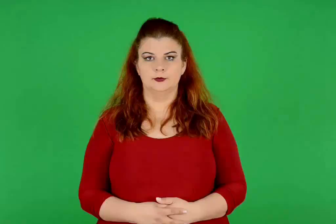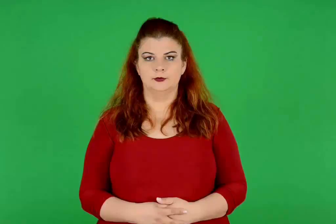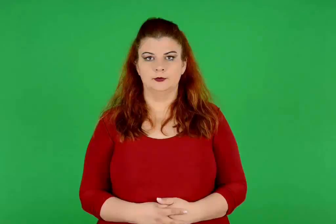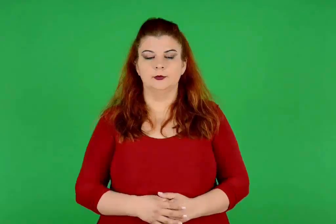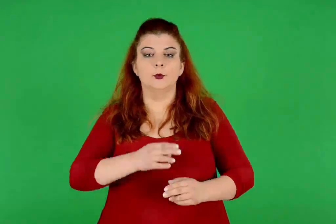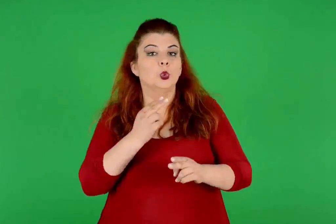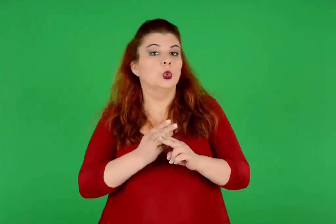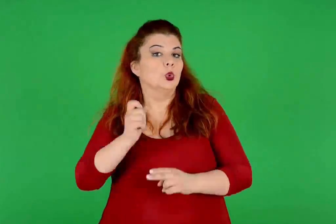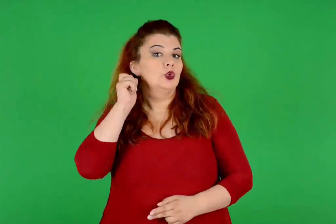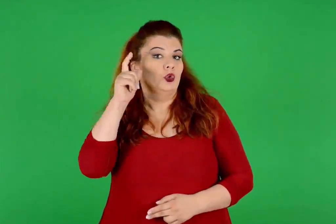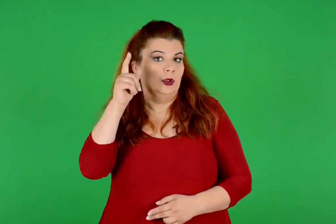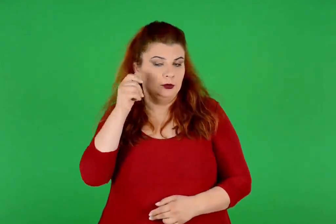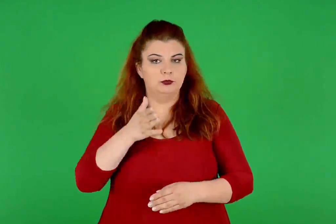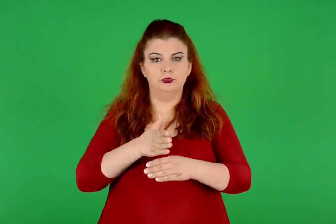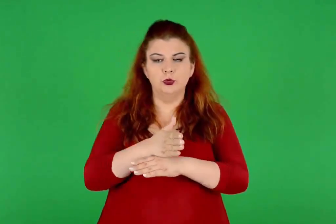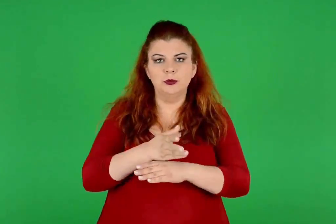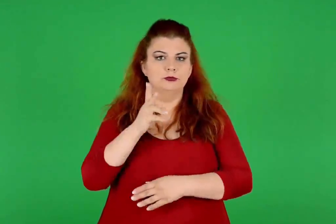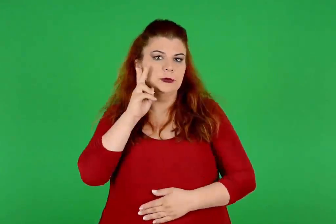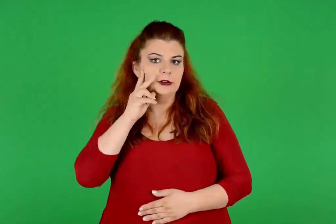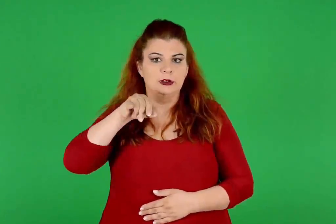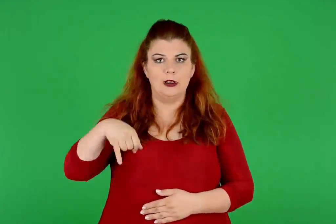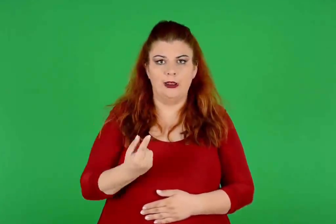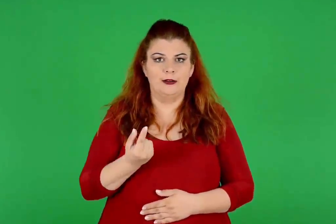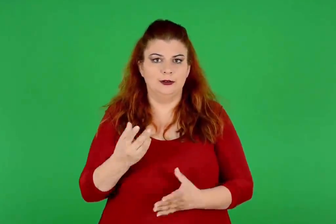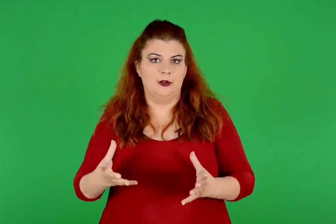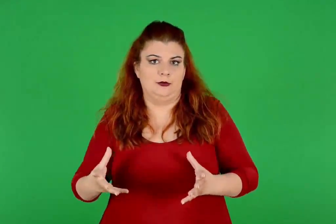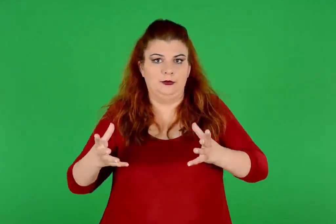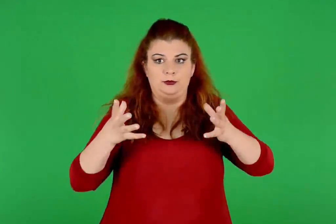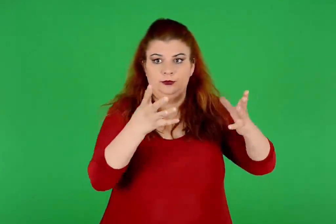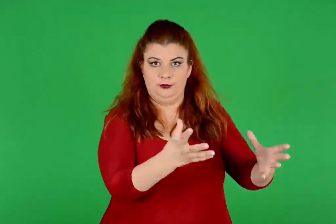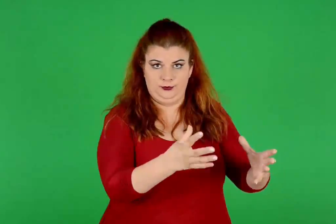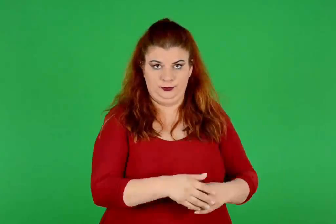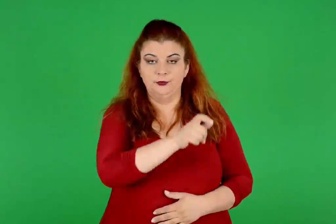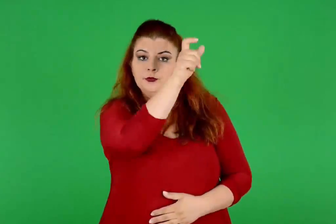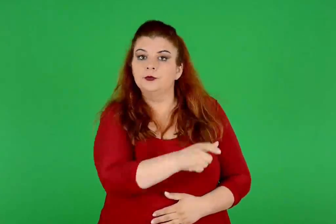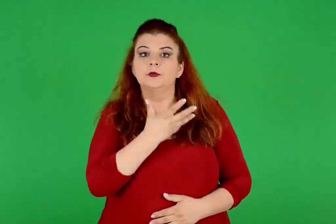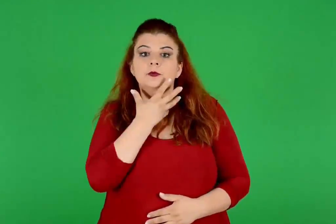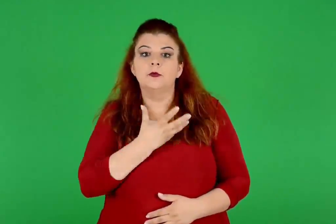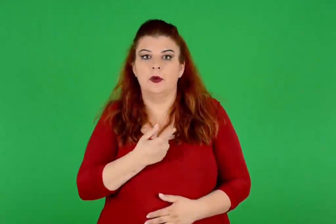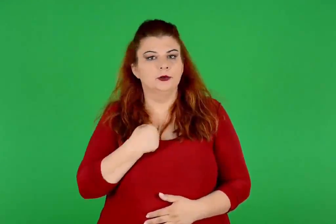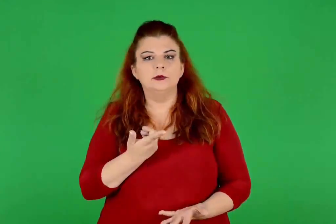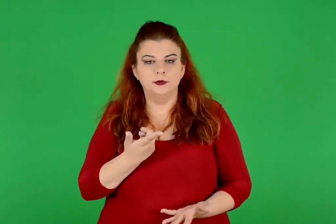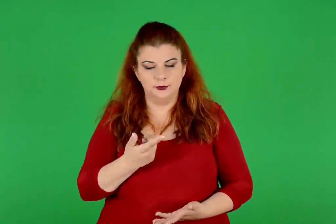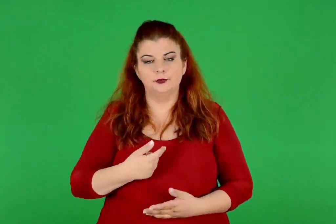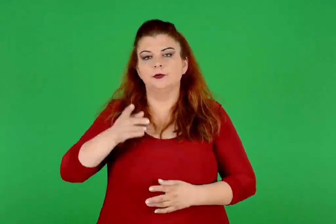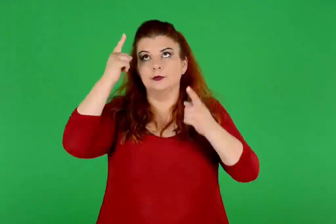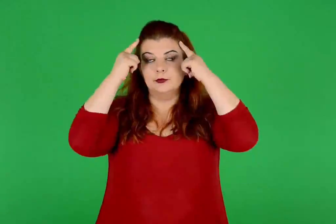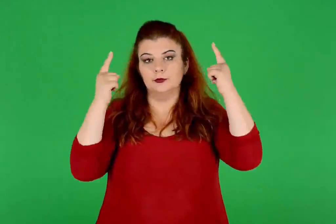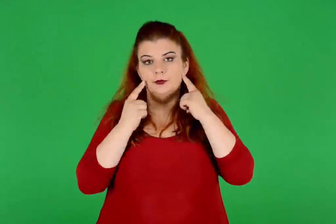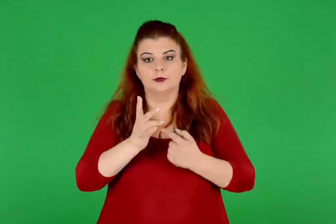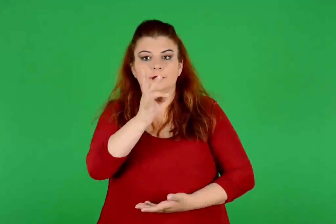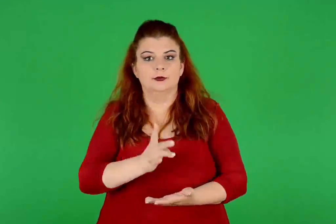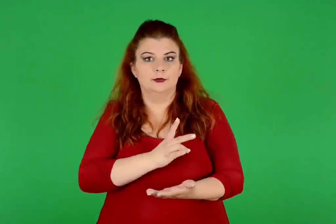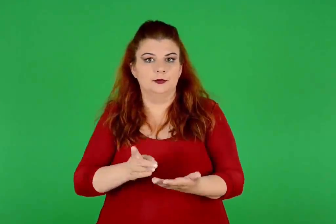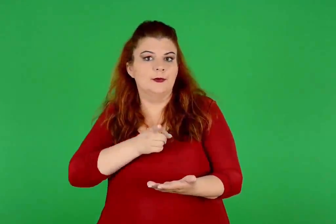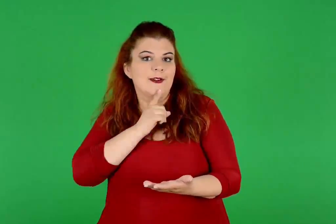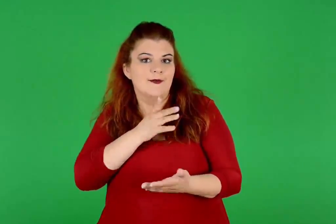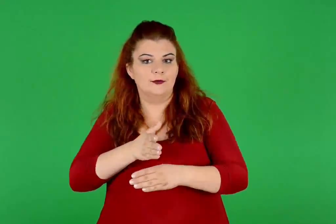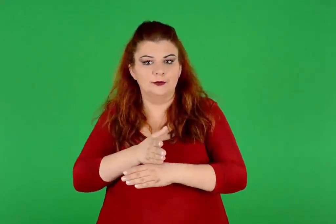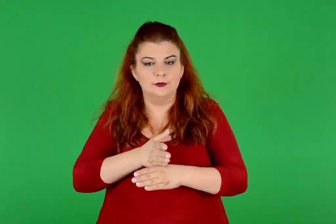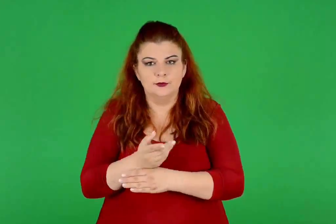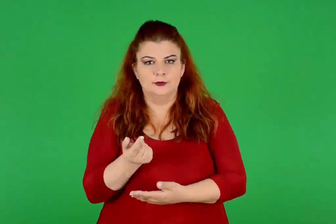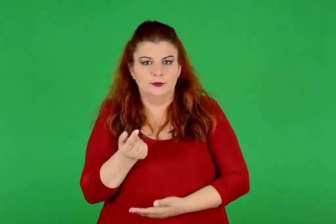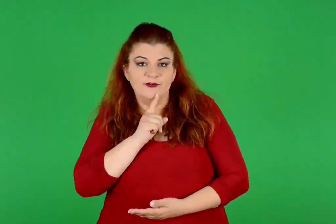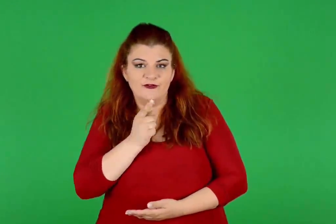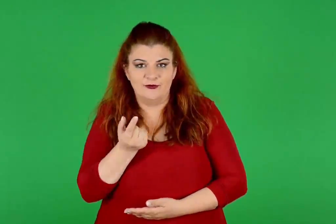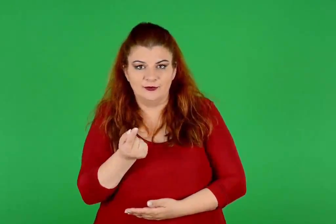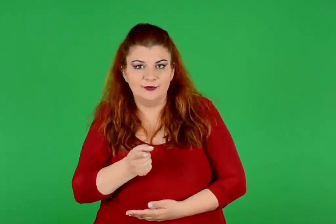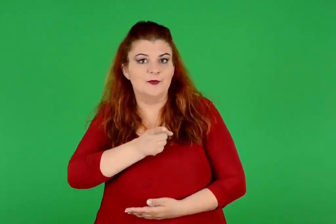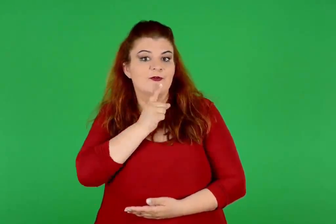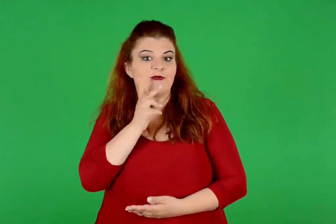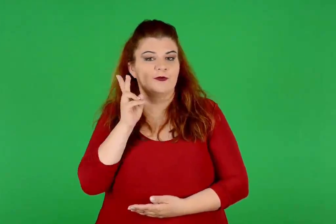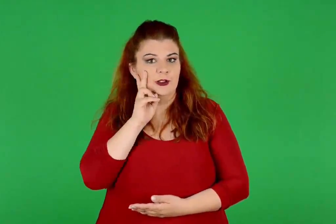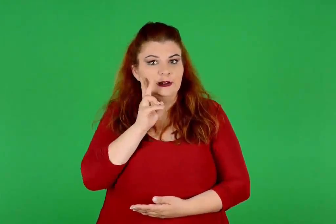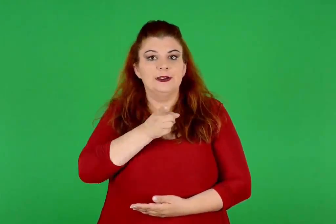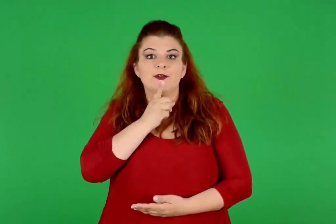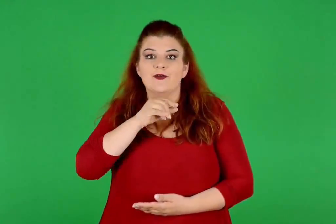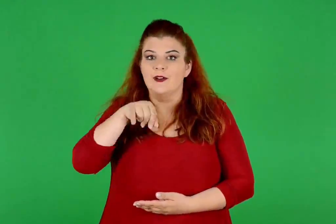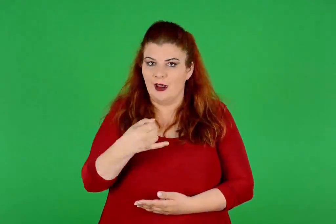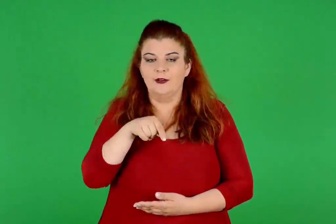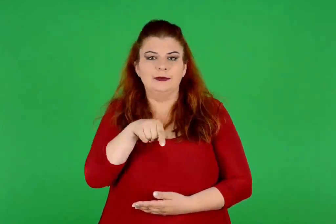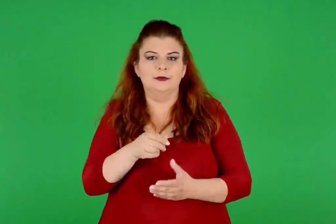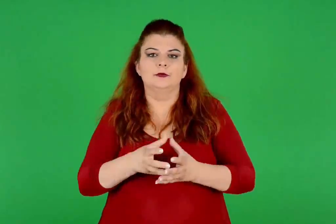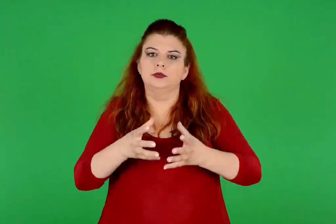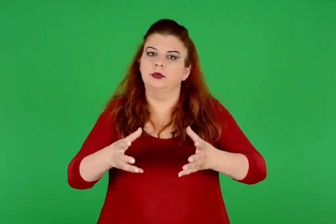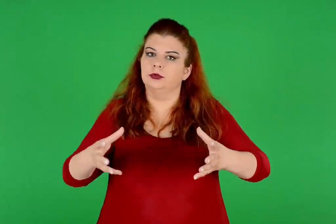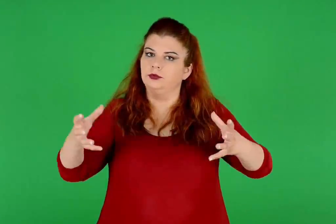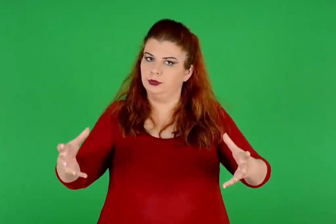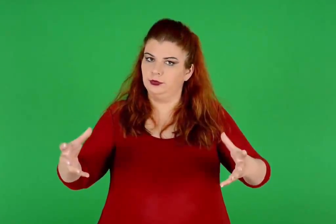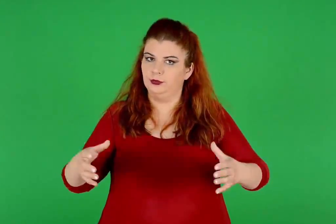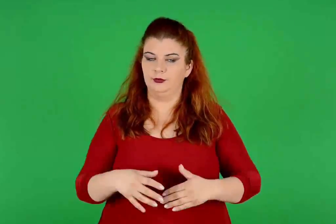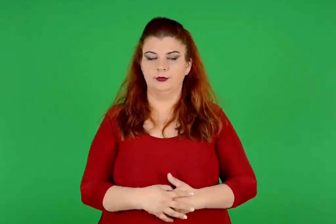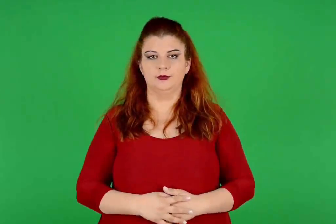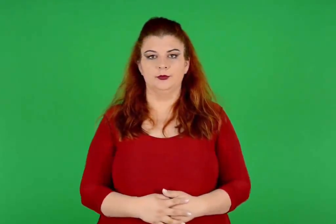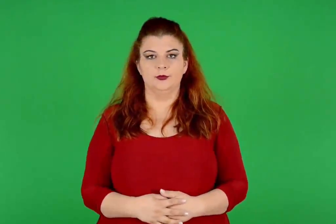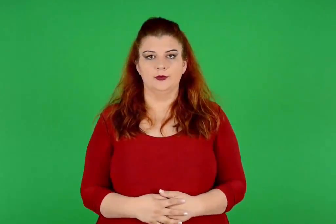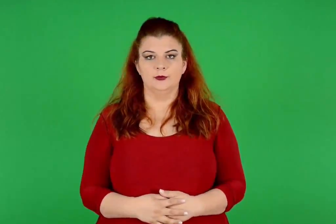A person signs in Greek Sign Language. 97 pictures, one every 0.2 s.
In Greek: στις μεγάλες γιορτές φέρνουν ψωμί , κρασί , λάδι και σιτάρι. και ο ιερέας λέει κύριε , ευλόγησον τους άρτους τούτους , τον σίτον , τον οίνον και το έλαιον και πλήθυνον αυτά
